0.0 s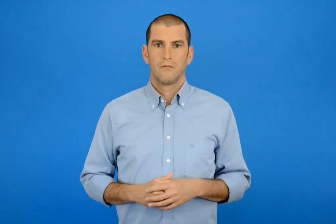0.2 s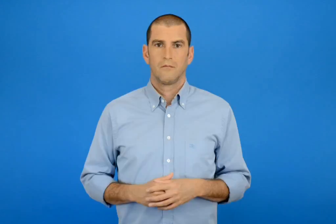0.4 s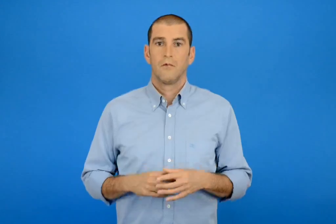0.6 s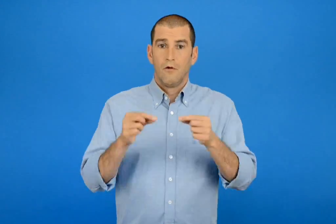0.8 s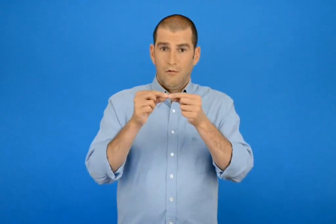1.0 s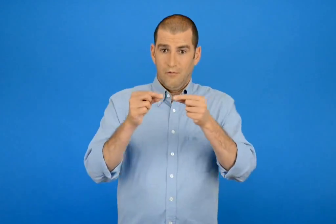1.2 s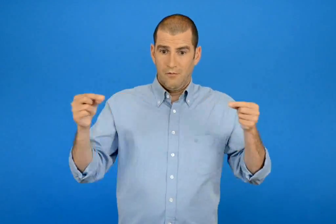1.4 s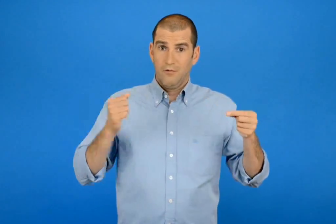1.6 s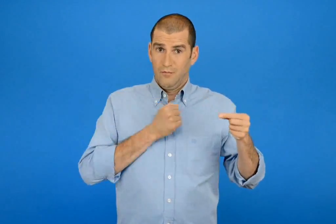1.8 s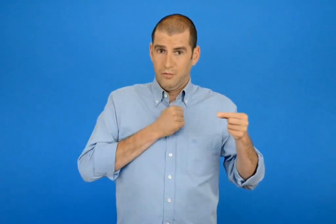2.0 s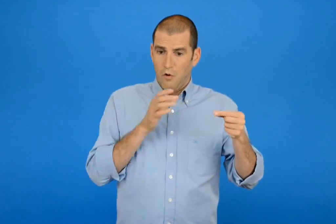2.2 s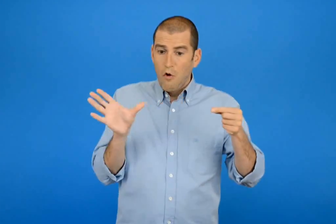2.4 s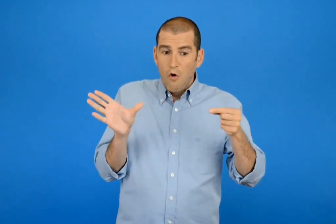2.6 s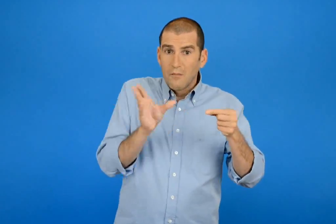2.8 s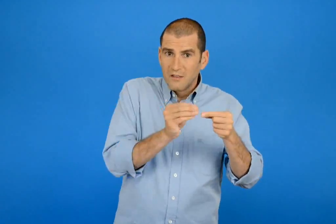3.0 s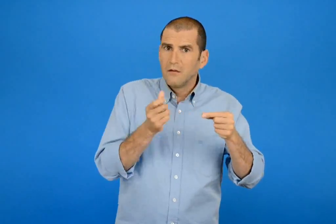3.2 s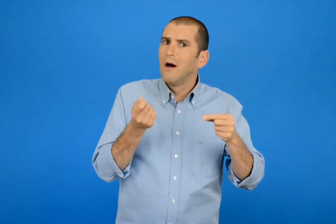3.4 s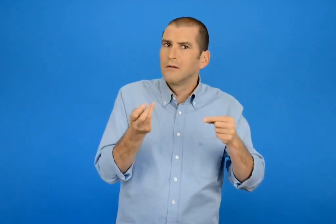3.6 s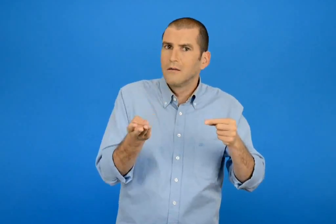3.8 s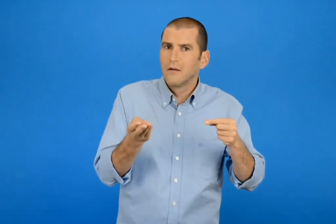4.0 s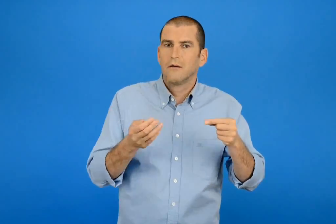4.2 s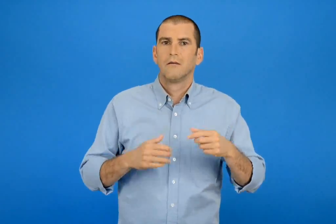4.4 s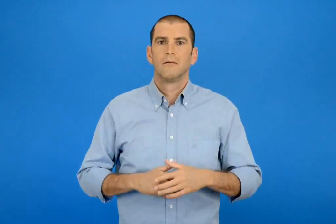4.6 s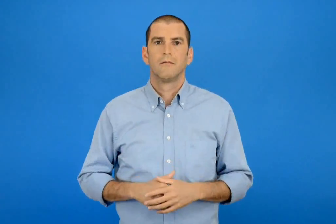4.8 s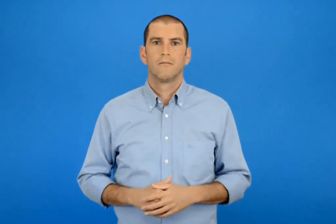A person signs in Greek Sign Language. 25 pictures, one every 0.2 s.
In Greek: το κορδόνι μου έχει αξία
